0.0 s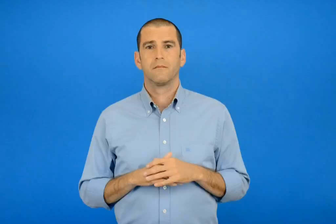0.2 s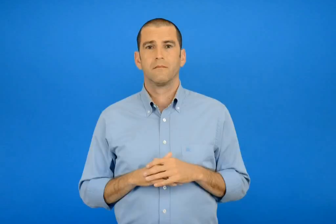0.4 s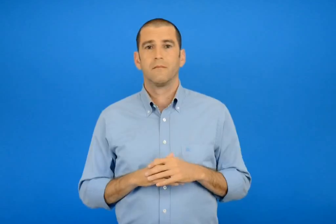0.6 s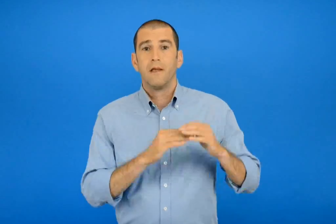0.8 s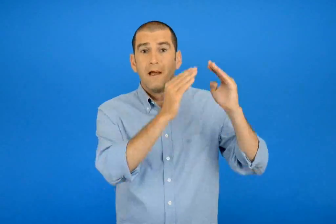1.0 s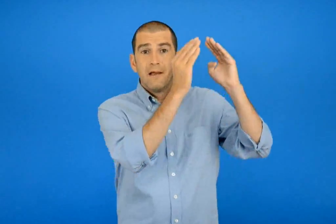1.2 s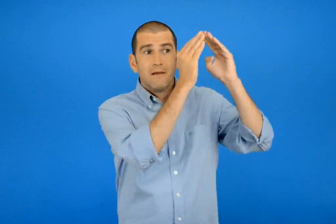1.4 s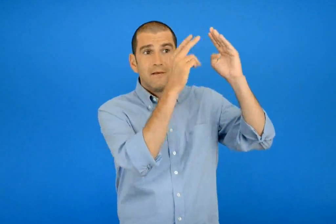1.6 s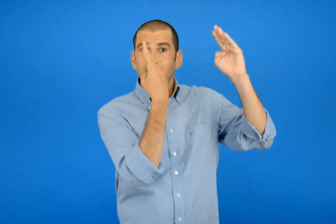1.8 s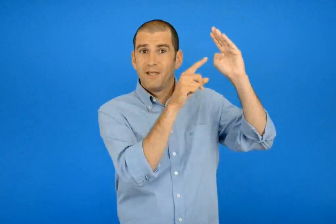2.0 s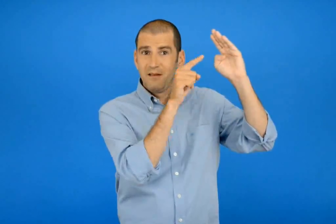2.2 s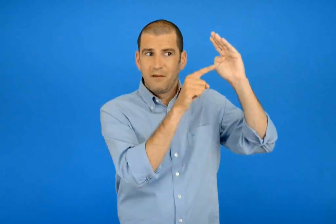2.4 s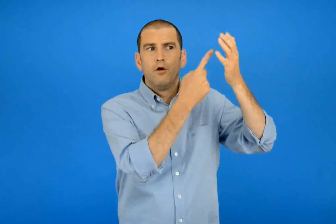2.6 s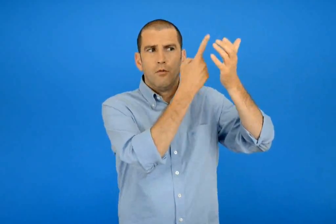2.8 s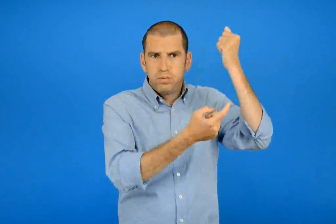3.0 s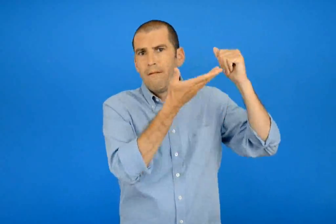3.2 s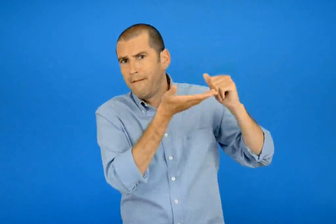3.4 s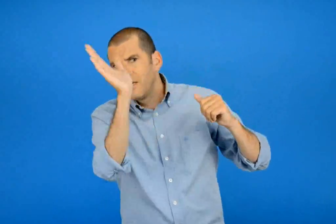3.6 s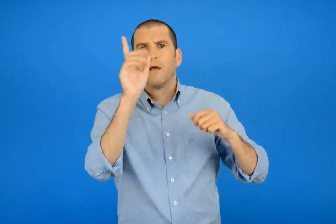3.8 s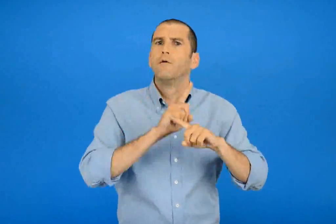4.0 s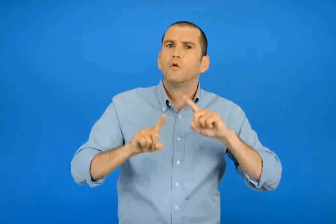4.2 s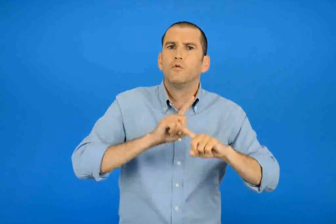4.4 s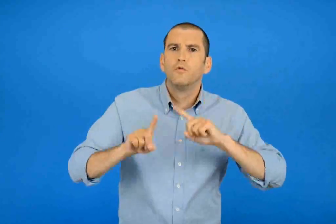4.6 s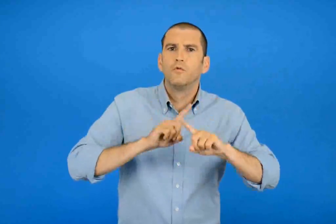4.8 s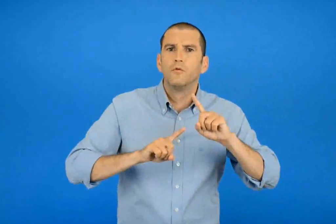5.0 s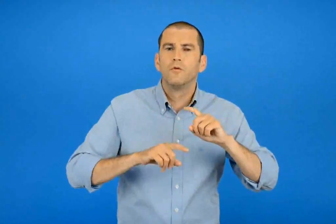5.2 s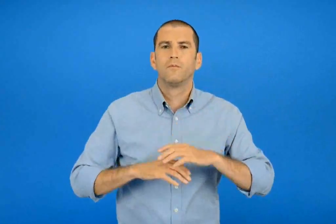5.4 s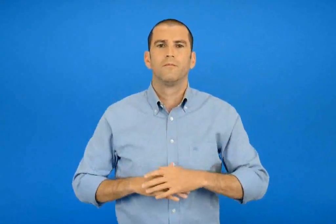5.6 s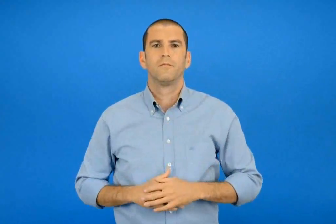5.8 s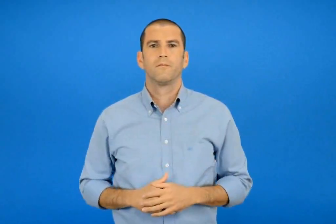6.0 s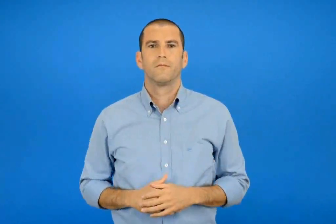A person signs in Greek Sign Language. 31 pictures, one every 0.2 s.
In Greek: ποιός το ‘σκάσε από το σπίτι του ;
